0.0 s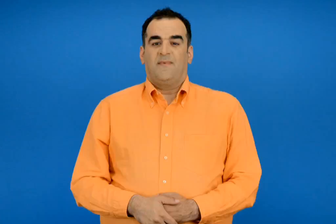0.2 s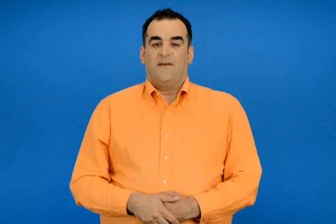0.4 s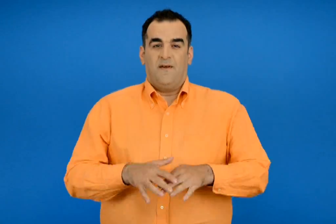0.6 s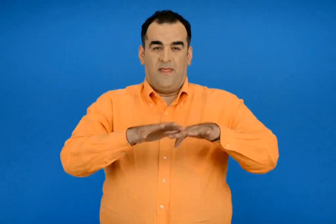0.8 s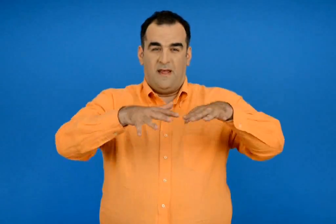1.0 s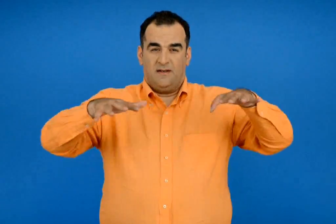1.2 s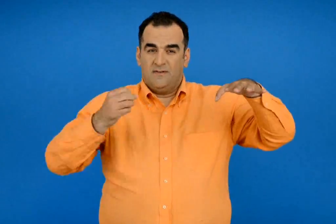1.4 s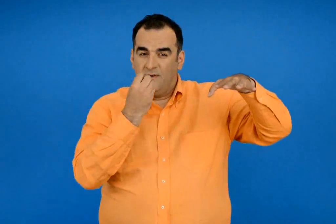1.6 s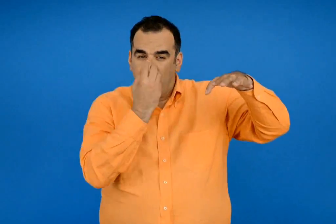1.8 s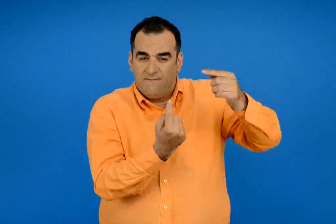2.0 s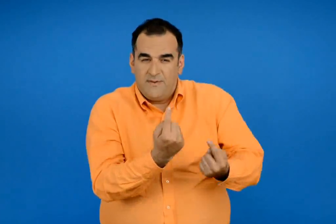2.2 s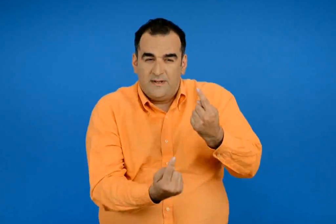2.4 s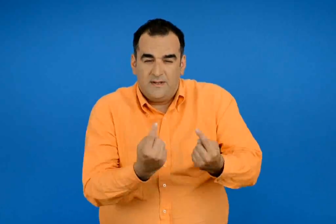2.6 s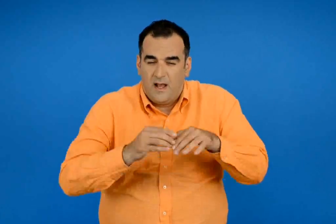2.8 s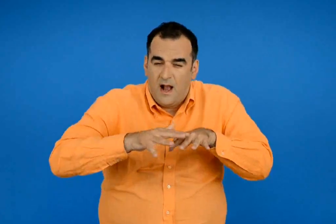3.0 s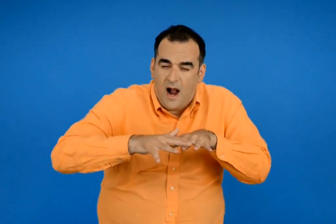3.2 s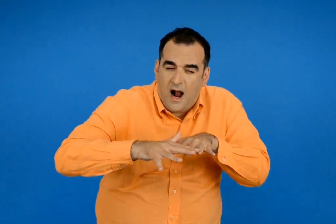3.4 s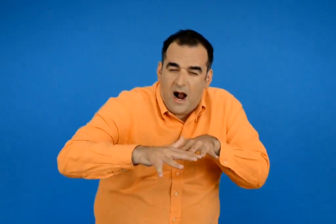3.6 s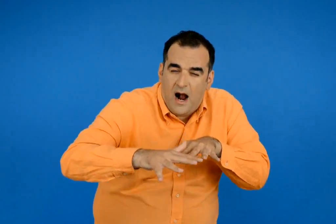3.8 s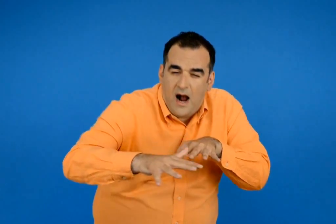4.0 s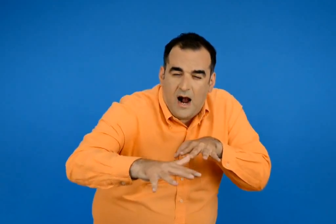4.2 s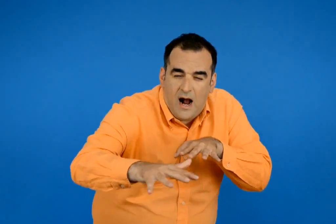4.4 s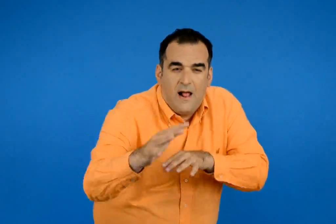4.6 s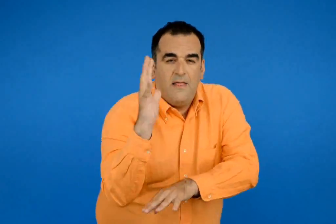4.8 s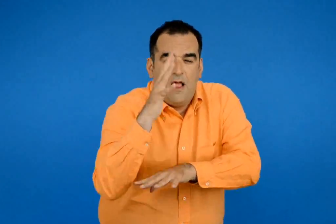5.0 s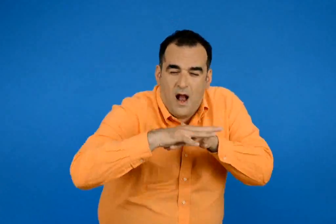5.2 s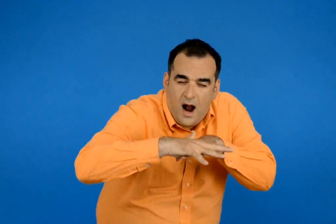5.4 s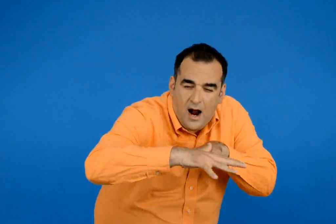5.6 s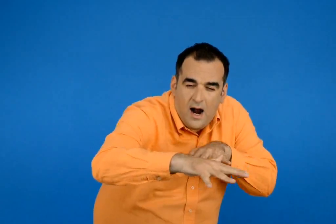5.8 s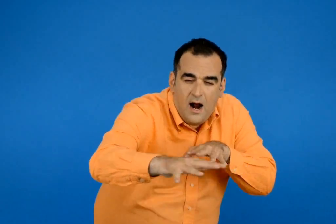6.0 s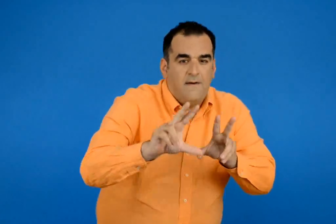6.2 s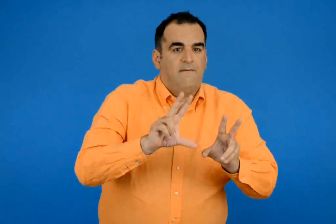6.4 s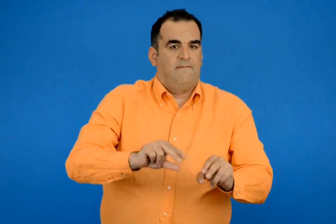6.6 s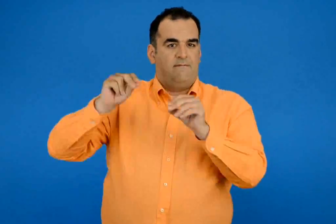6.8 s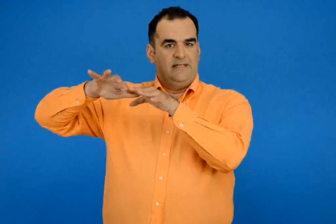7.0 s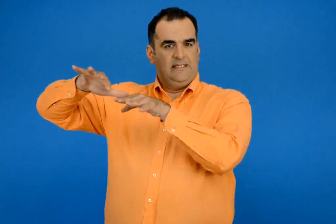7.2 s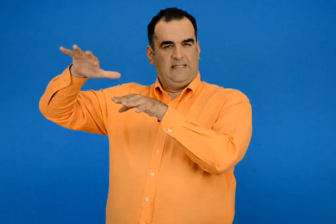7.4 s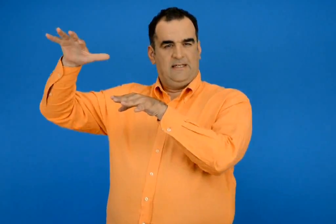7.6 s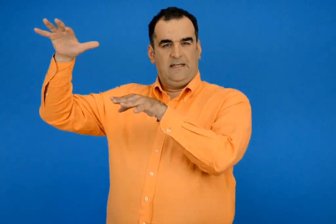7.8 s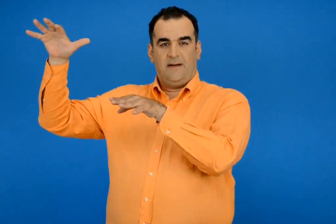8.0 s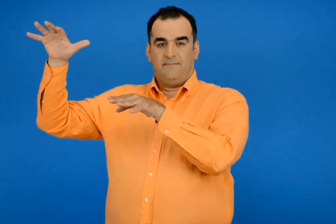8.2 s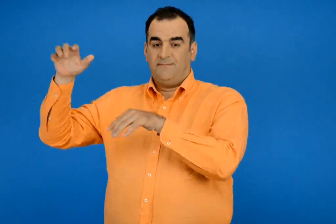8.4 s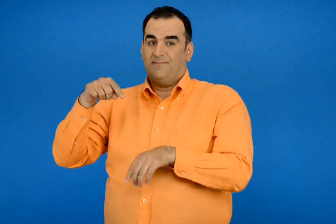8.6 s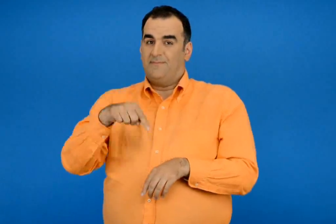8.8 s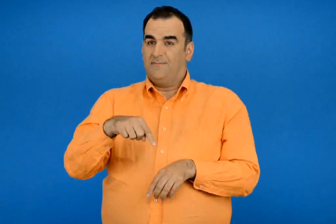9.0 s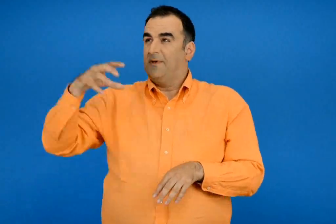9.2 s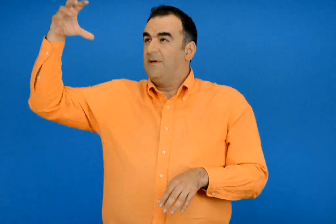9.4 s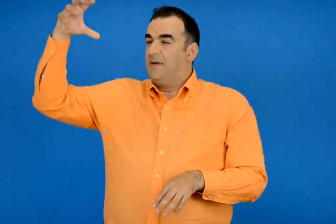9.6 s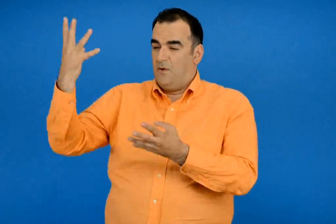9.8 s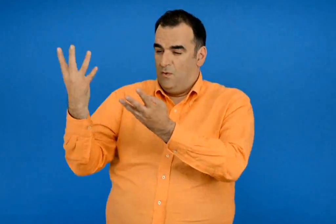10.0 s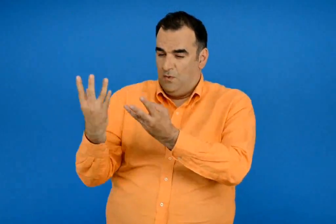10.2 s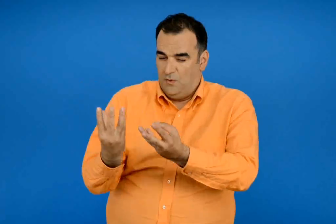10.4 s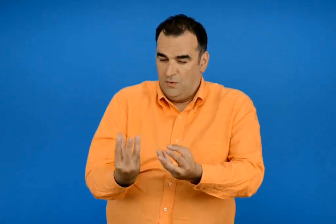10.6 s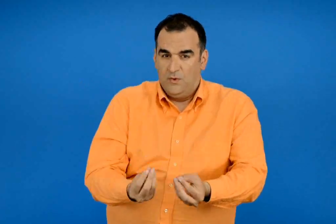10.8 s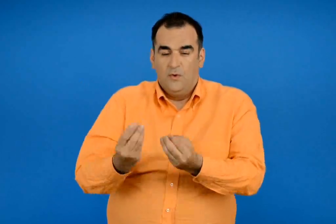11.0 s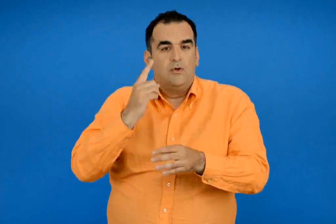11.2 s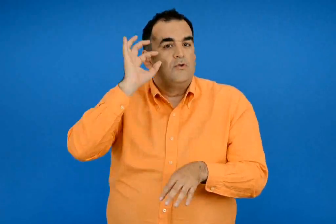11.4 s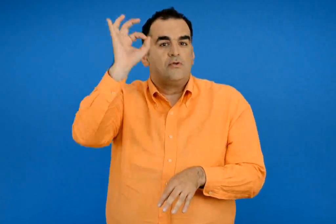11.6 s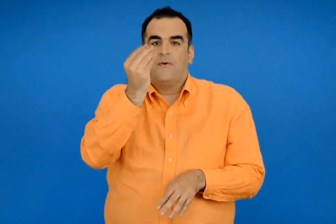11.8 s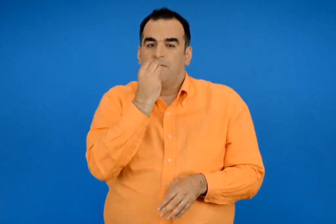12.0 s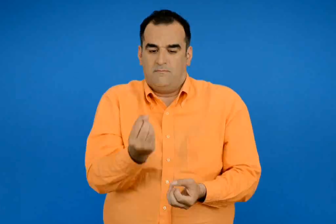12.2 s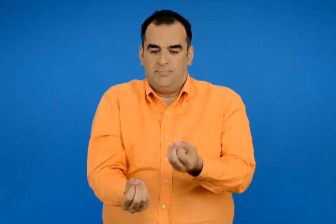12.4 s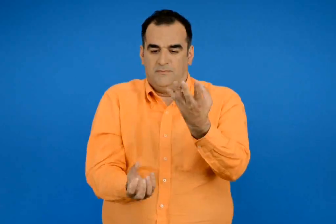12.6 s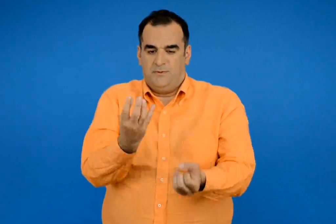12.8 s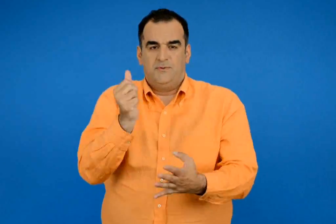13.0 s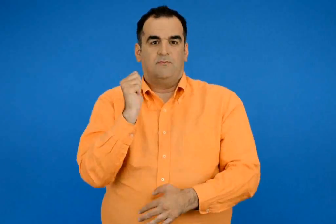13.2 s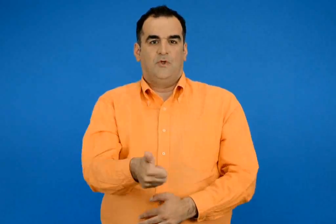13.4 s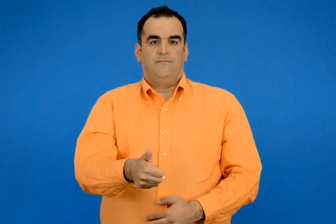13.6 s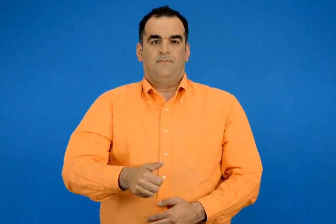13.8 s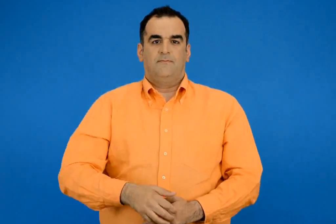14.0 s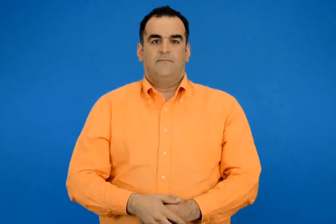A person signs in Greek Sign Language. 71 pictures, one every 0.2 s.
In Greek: τα φυτά της θάλασσας σχηματίζουν ολόκληρα λιβάδια η δάση όπως και τα φυτά στην ξηρά παράγουν μονά τους την τροφή τους χρησιμοποιώντας το φως του ηλίου
